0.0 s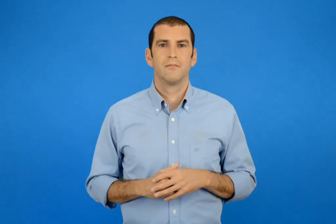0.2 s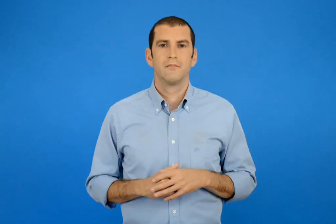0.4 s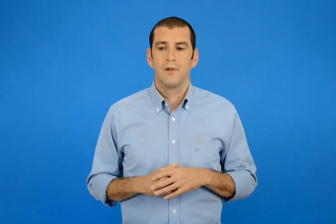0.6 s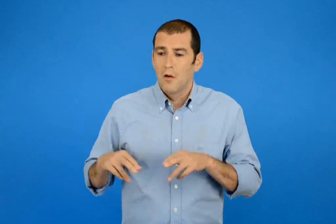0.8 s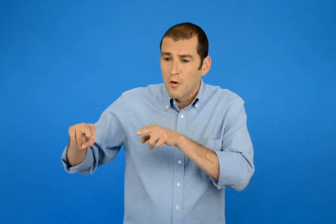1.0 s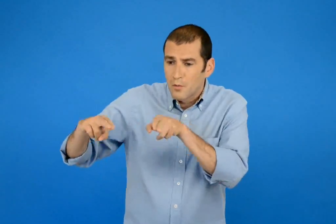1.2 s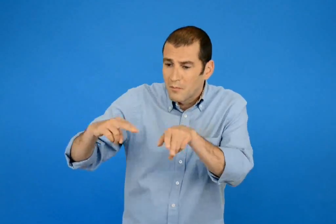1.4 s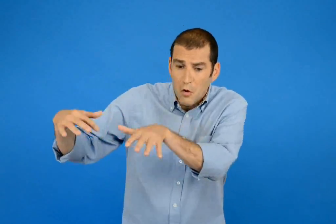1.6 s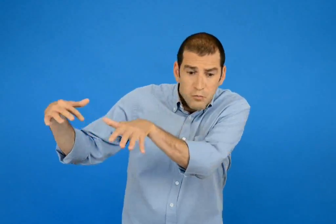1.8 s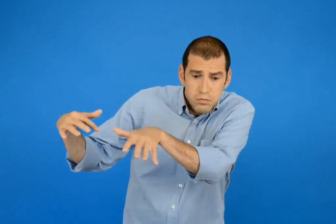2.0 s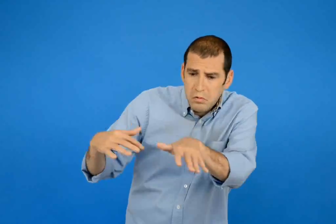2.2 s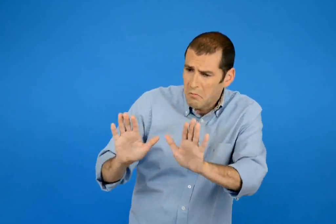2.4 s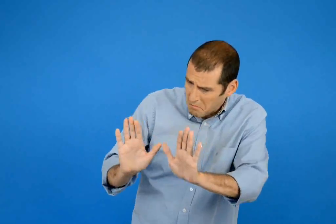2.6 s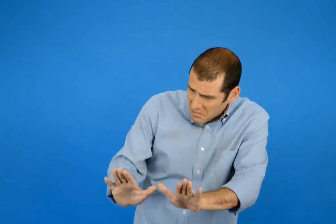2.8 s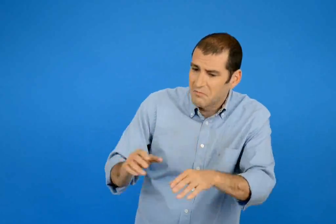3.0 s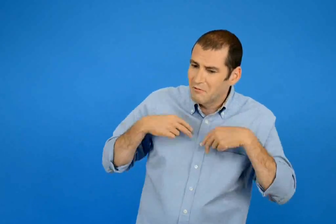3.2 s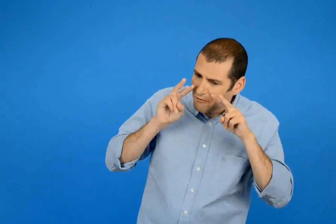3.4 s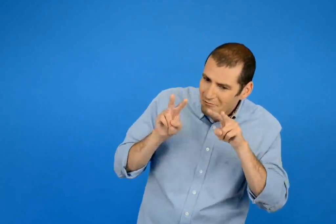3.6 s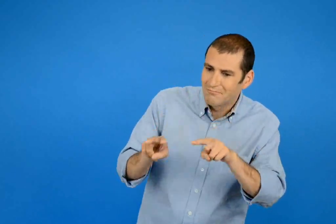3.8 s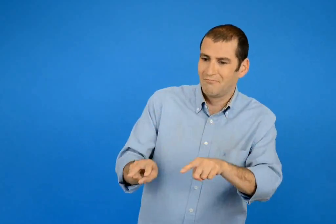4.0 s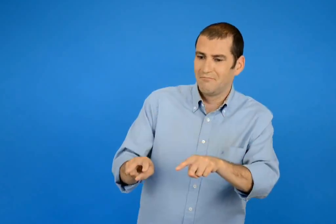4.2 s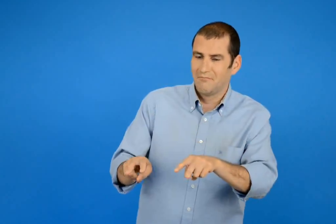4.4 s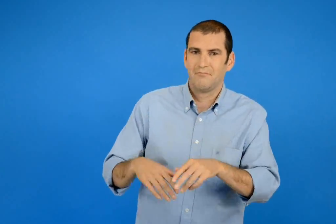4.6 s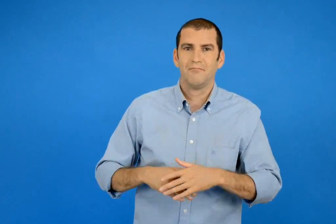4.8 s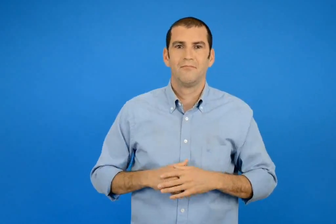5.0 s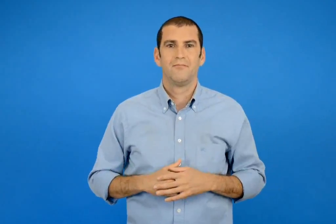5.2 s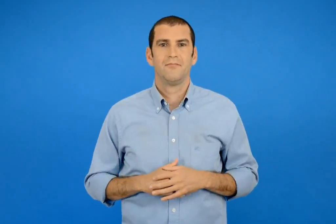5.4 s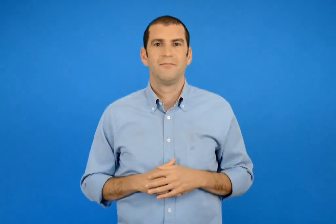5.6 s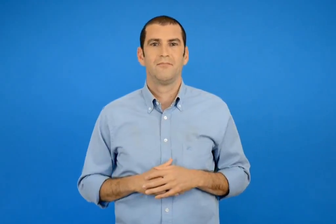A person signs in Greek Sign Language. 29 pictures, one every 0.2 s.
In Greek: στάσου να σε δούμε λίγο ποταμάκι μου καλό
